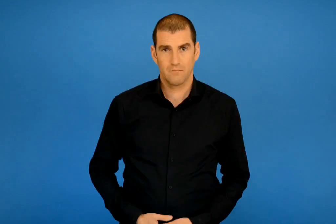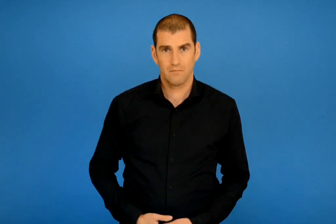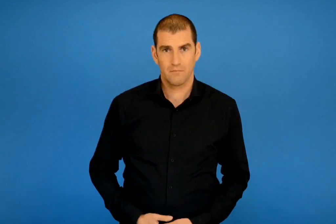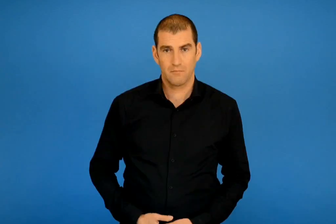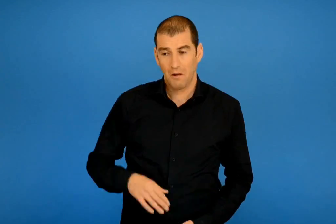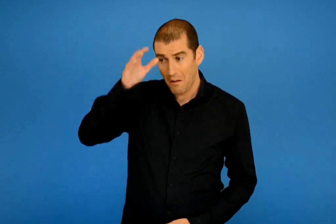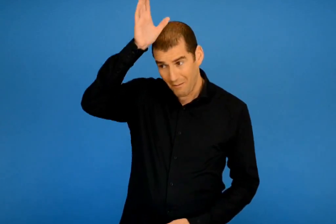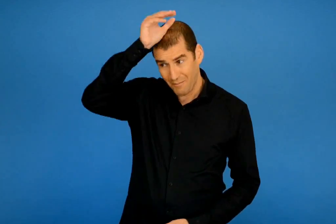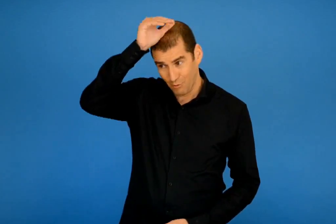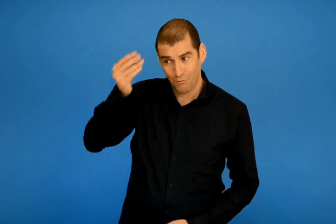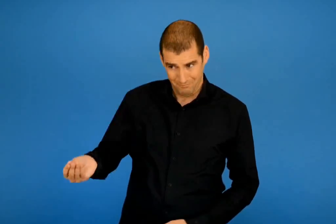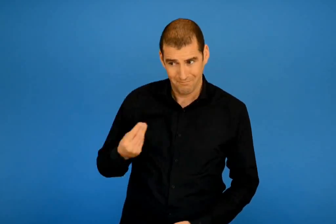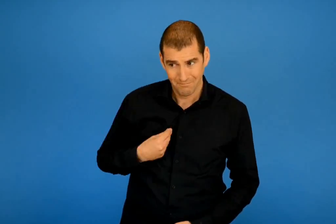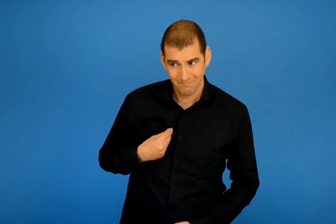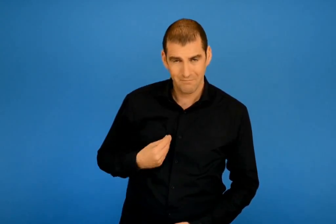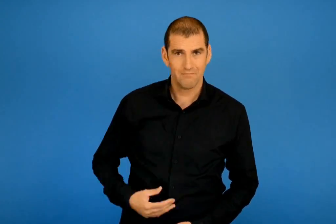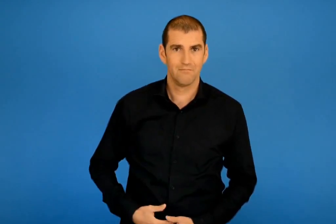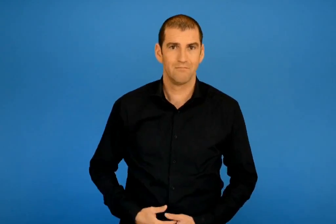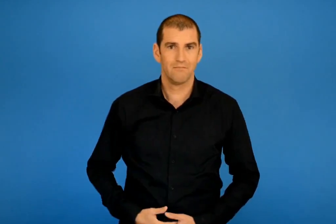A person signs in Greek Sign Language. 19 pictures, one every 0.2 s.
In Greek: θα μου δώσεις τον πετεινό ;
